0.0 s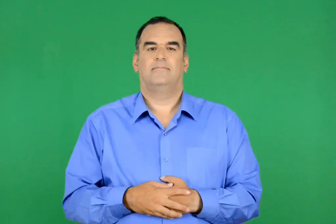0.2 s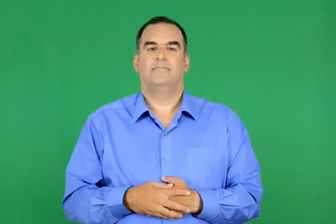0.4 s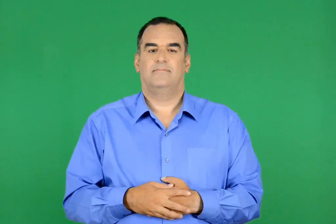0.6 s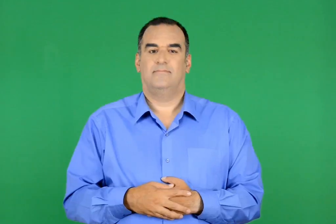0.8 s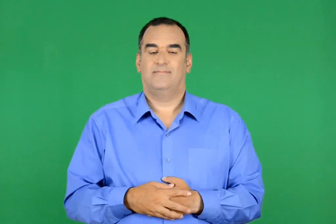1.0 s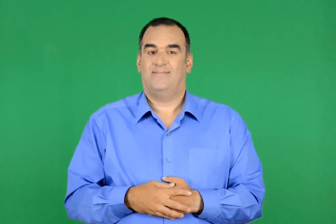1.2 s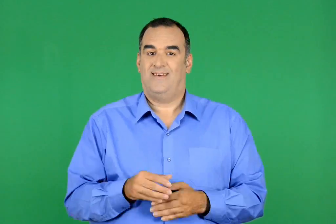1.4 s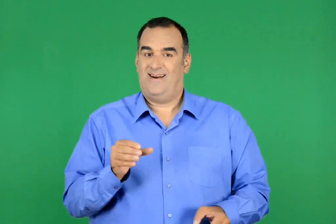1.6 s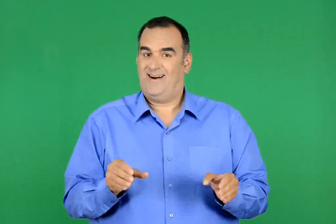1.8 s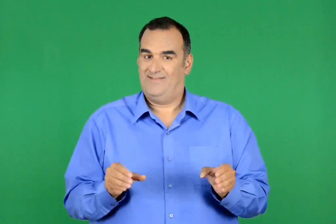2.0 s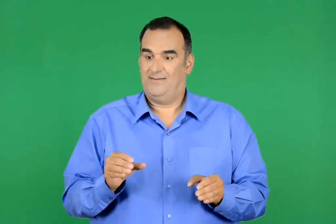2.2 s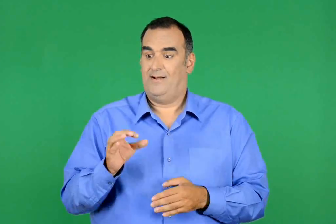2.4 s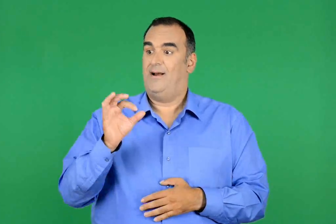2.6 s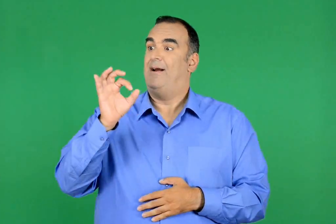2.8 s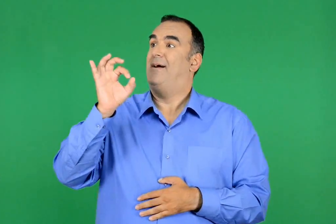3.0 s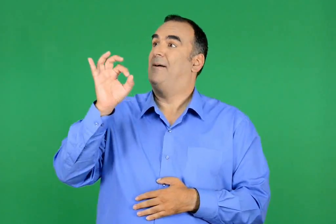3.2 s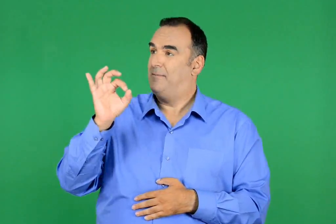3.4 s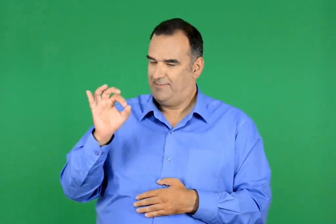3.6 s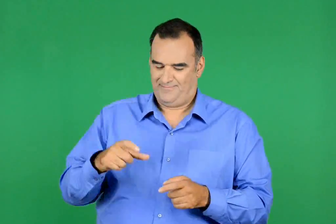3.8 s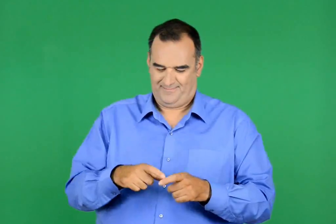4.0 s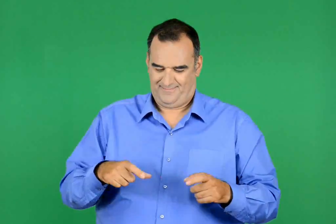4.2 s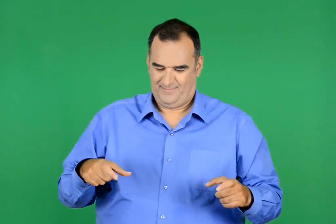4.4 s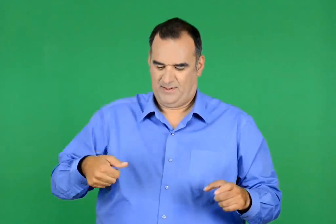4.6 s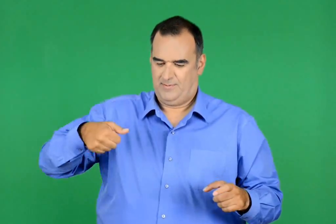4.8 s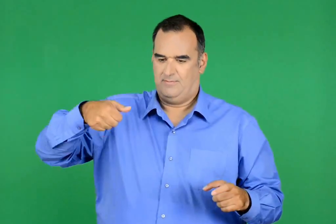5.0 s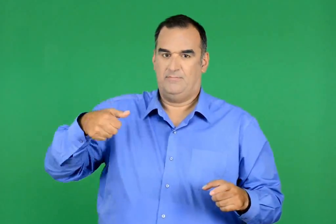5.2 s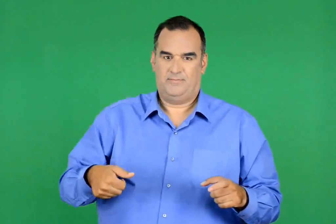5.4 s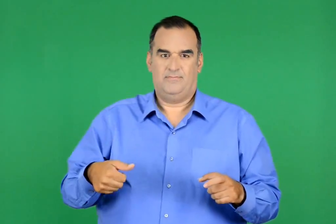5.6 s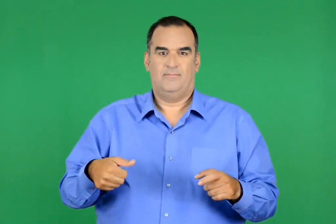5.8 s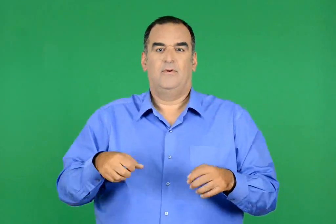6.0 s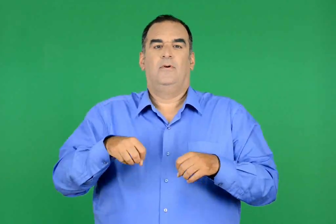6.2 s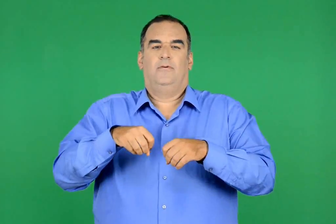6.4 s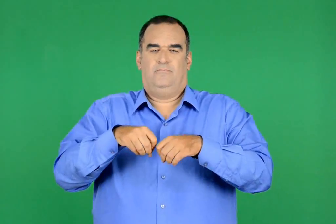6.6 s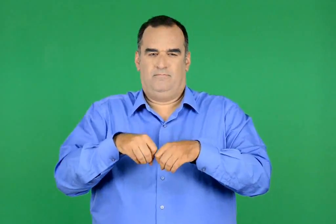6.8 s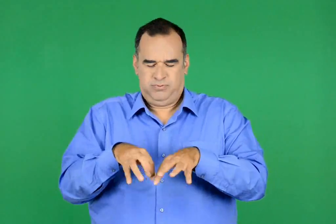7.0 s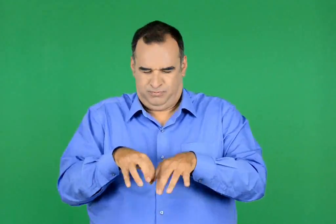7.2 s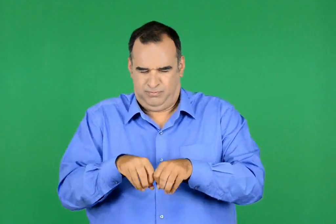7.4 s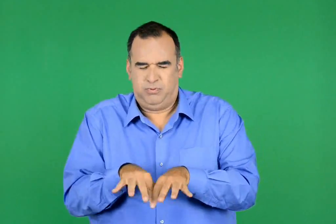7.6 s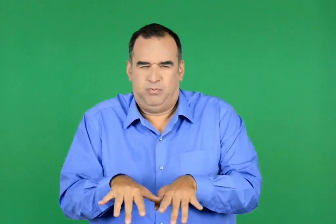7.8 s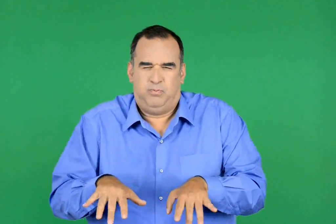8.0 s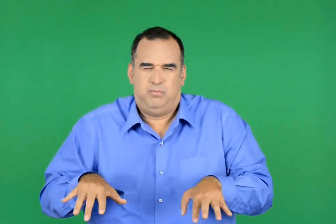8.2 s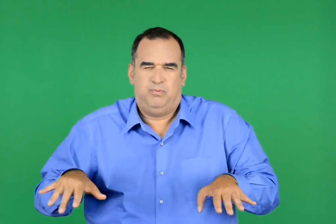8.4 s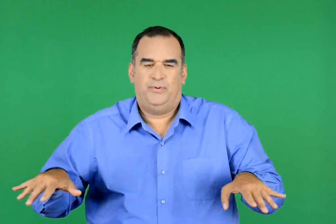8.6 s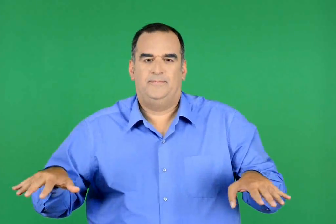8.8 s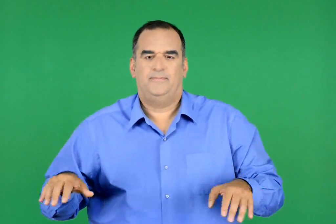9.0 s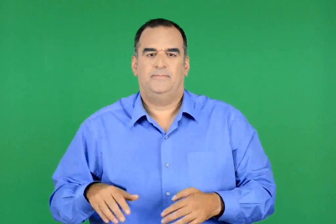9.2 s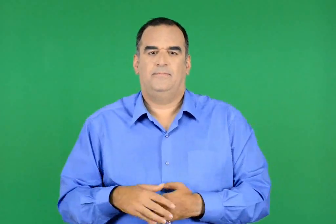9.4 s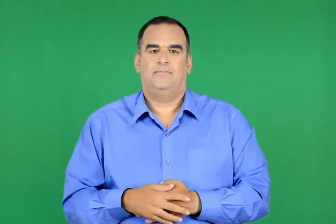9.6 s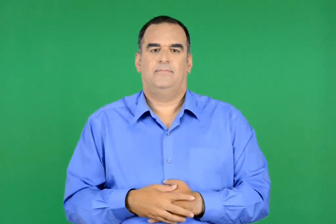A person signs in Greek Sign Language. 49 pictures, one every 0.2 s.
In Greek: ο άλφι έφτασε στο 0. πάτησε το κουμπί που έβαλε σε κίνηση το σύστημα ανάφλεξης
